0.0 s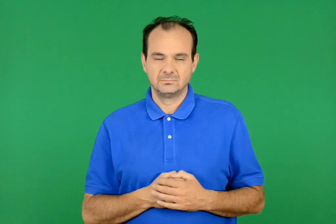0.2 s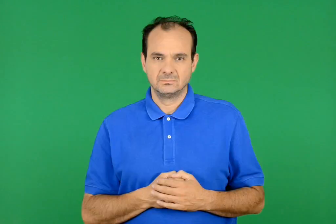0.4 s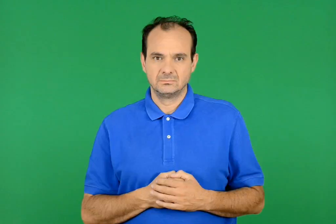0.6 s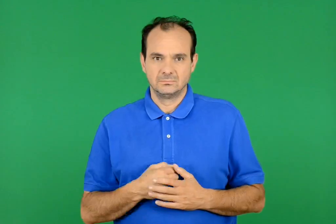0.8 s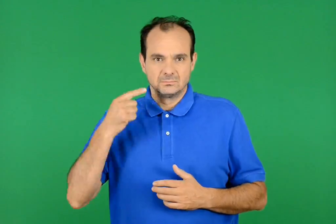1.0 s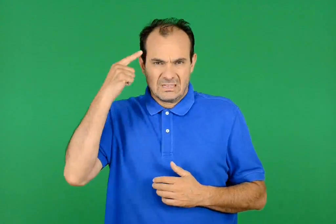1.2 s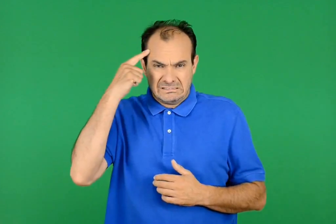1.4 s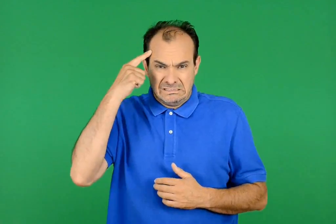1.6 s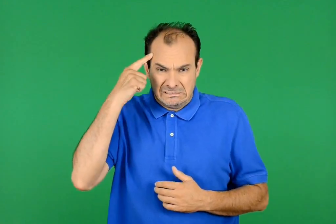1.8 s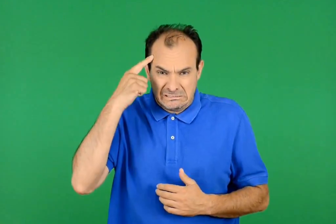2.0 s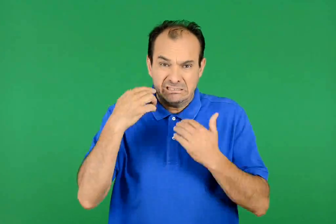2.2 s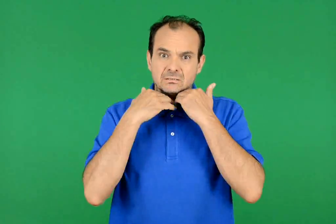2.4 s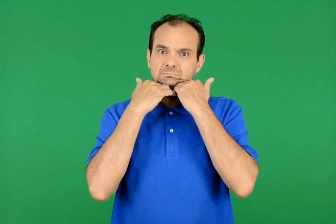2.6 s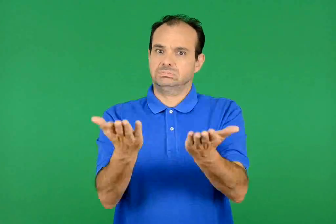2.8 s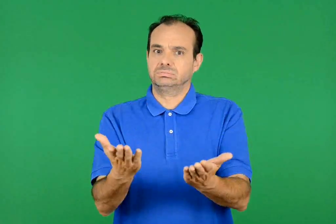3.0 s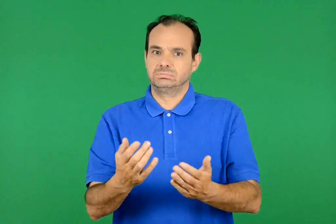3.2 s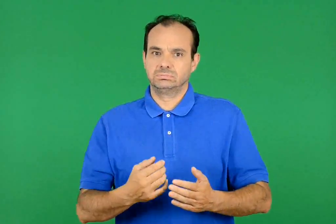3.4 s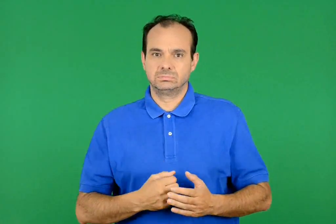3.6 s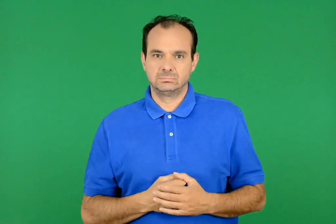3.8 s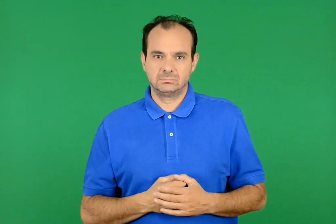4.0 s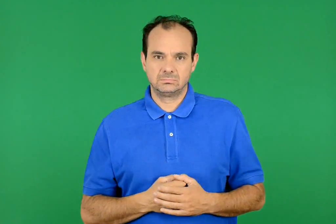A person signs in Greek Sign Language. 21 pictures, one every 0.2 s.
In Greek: δε μου βγαίνει από το μυαλό
